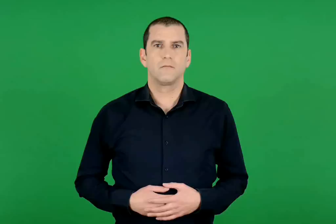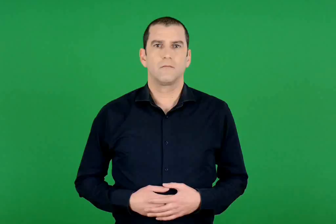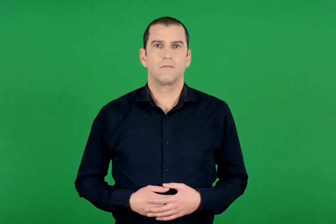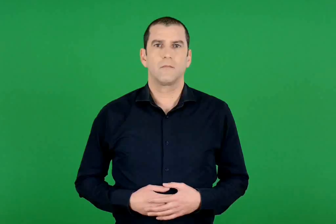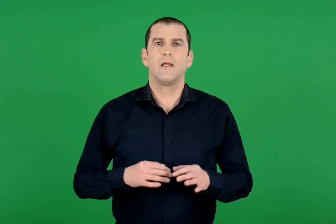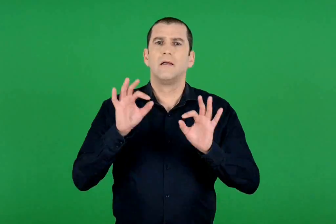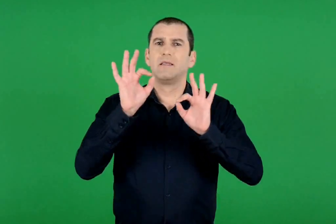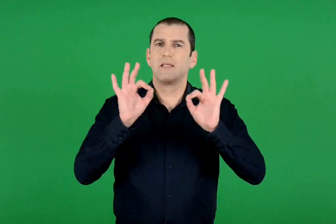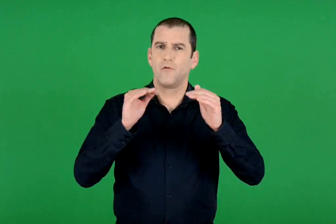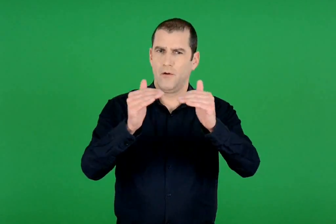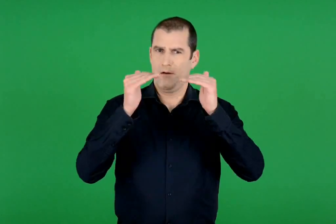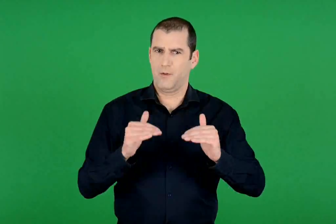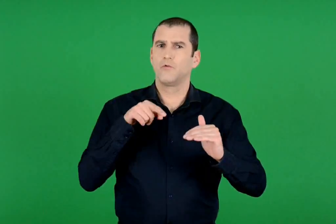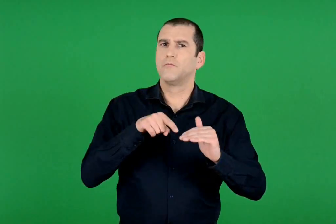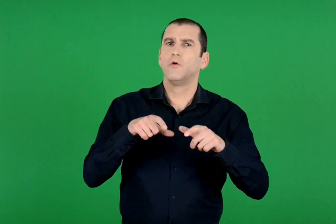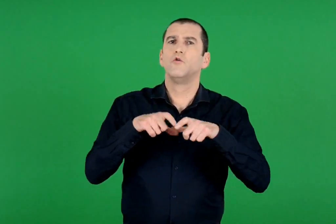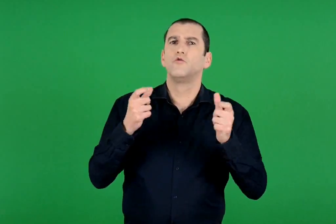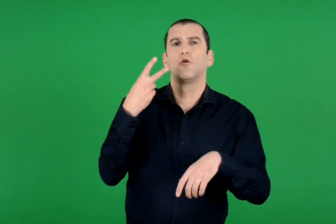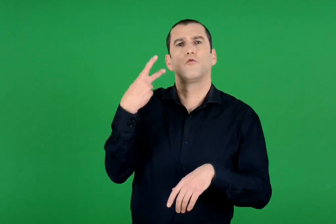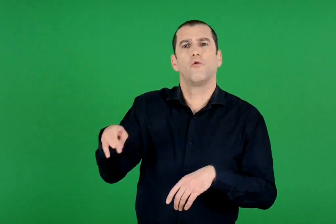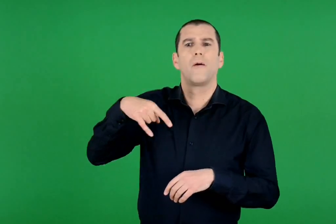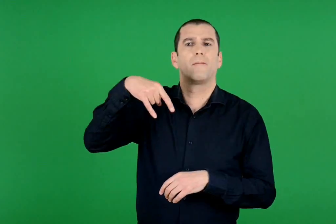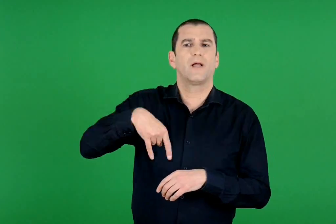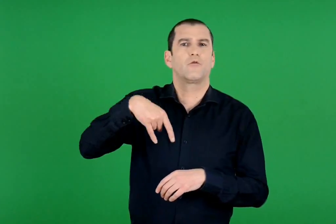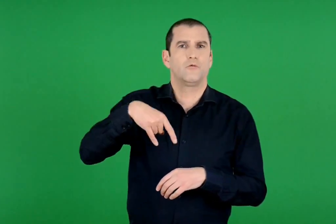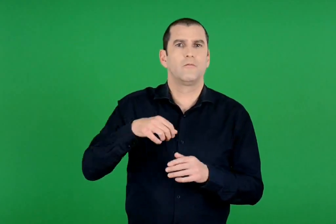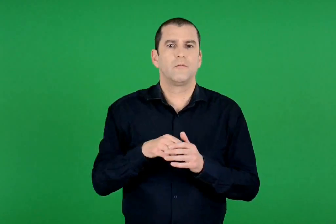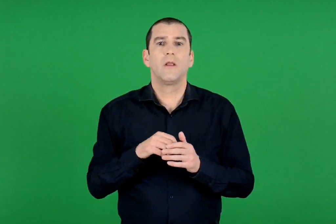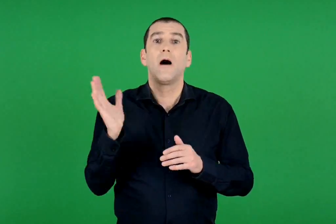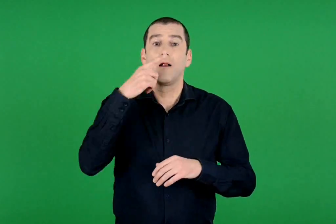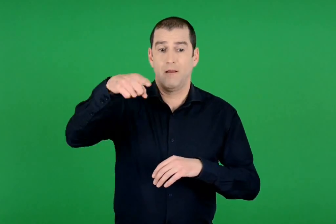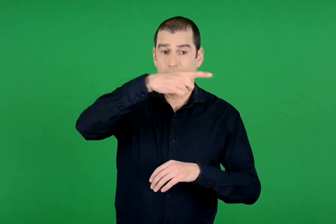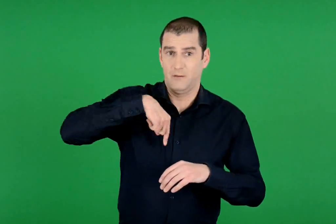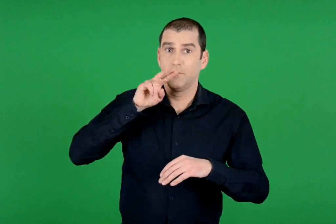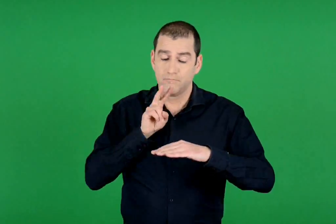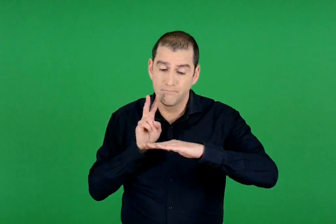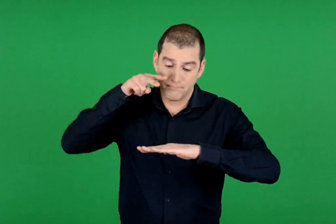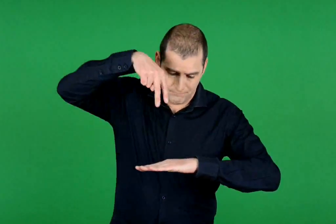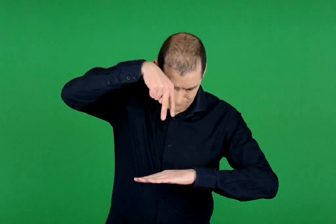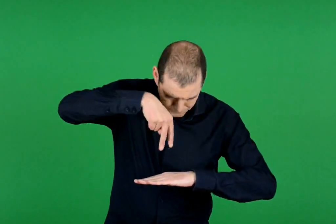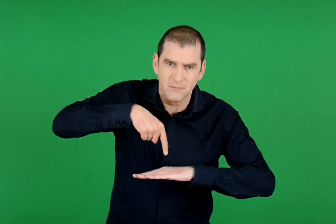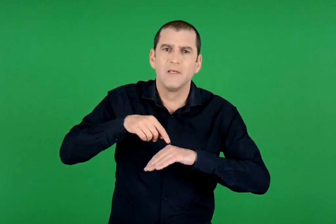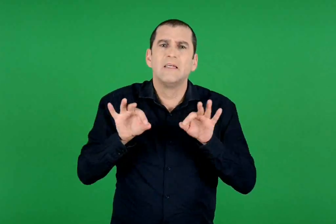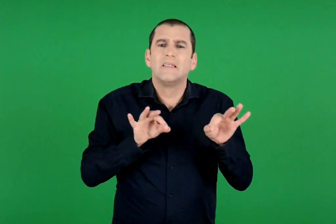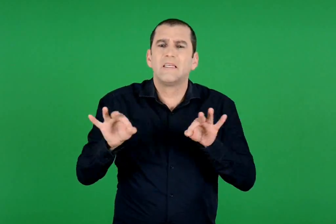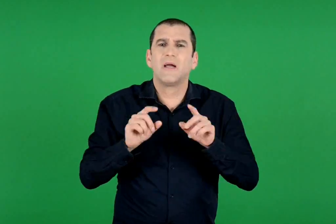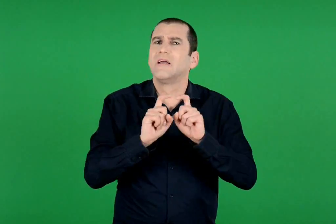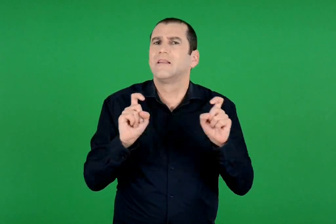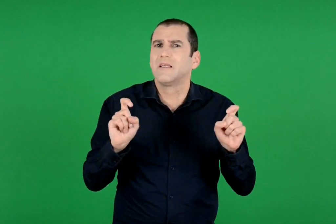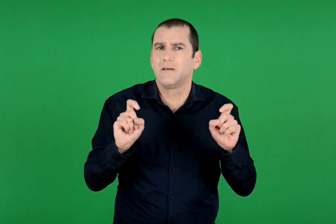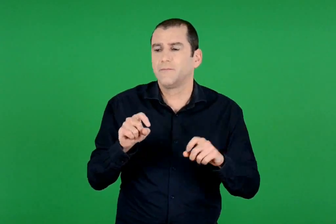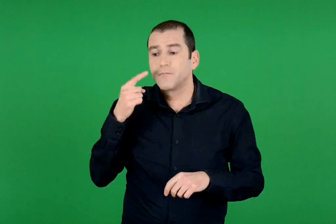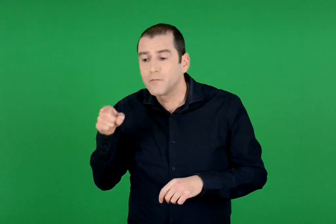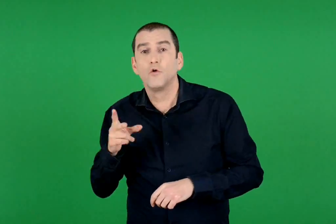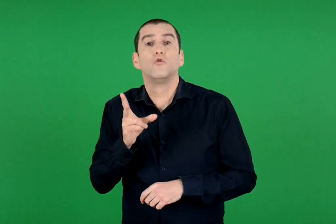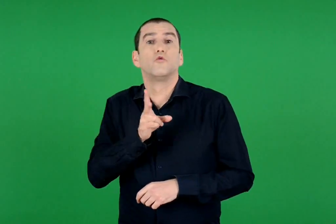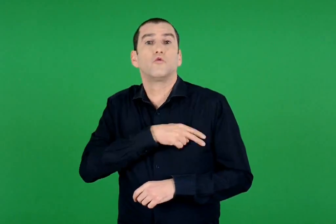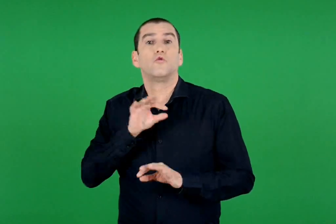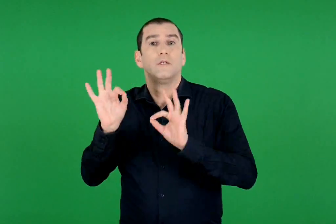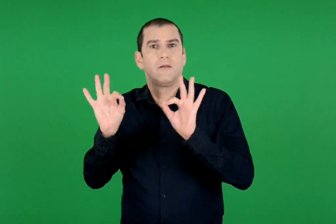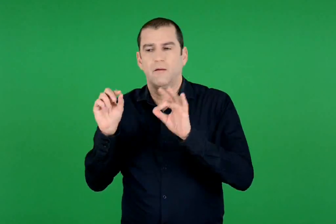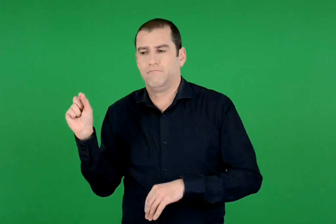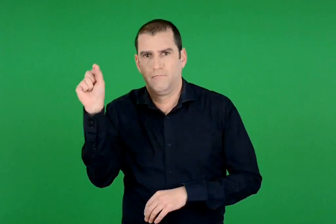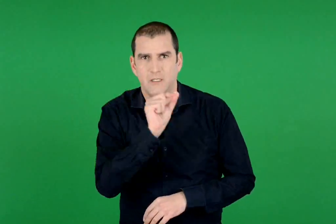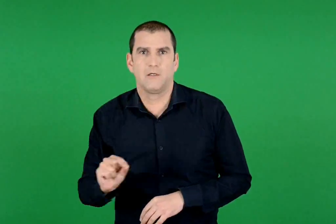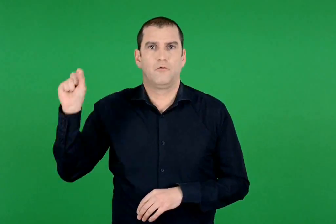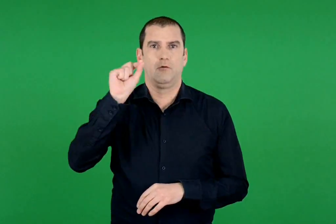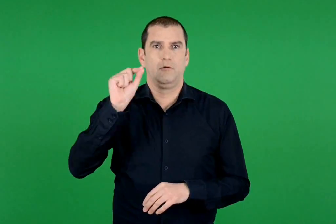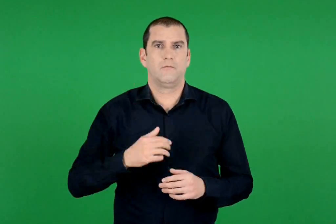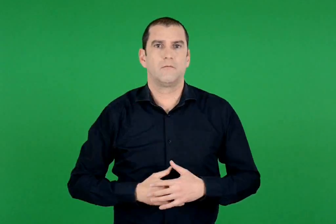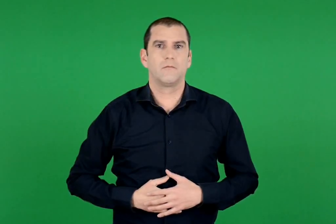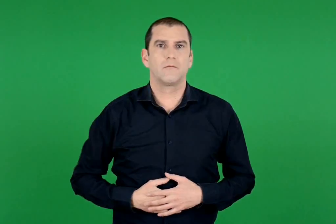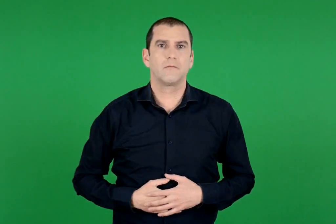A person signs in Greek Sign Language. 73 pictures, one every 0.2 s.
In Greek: το παρακάτω σχέδιο δείχνει το σχολείο του πέτρου. τι σχήμα έχει , αν το δούμε από πάνω ; κύκλωσε το σωστό σχήμα
